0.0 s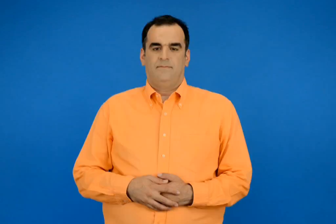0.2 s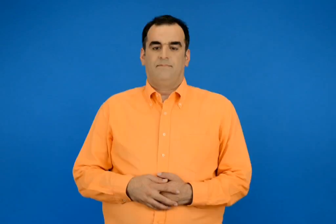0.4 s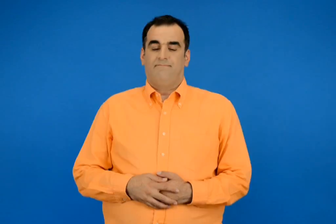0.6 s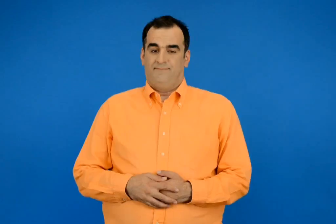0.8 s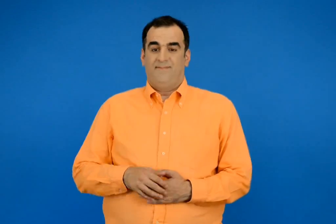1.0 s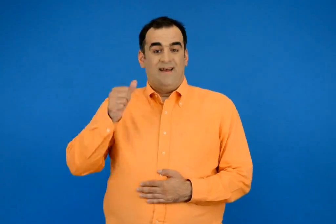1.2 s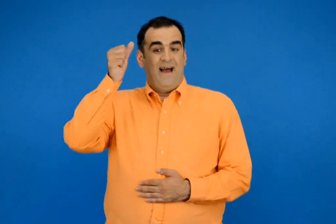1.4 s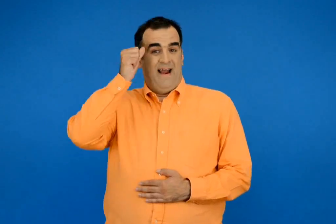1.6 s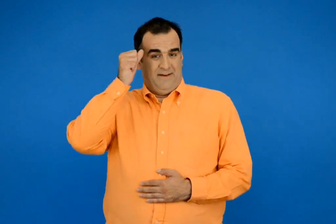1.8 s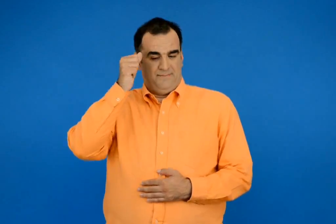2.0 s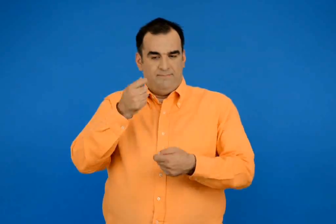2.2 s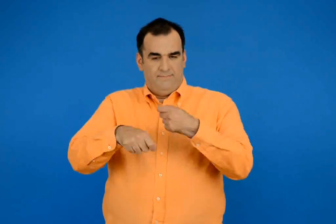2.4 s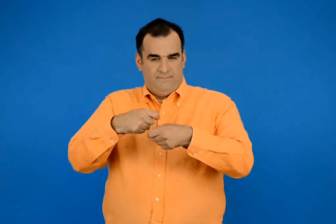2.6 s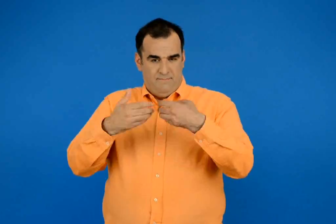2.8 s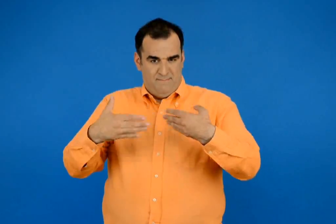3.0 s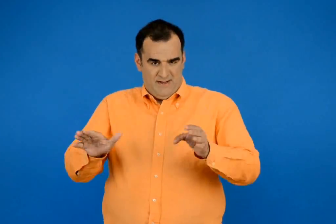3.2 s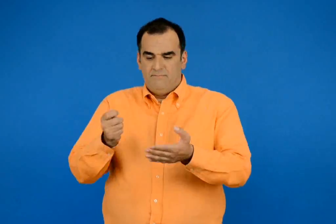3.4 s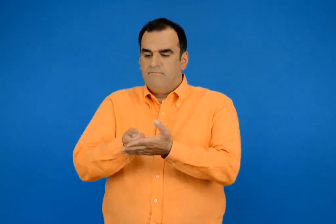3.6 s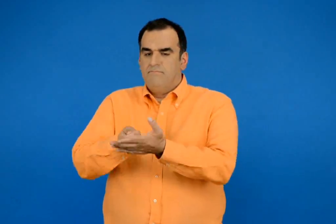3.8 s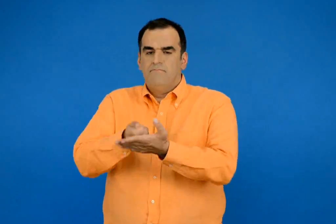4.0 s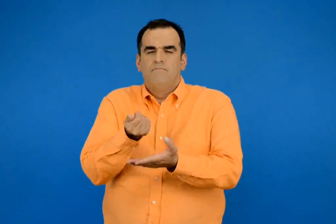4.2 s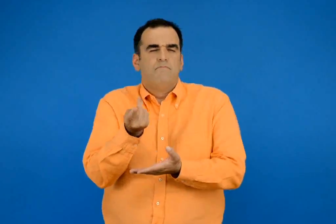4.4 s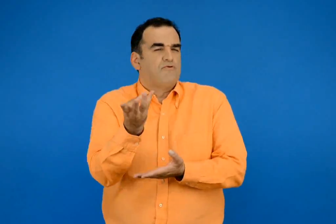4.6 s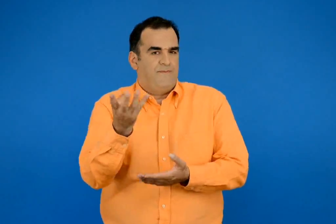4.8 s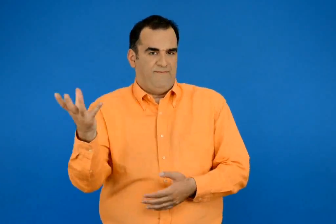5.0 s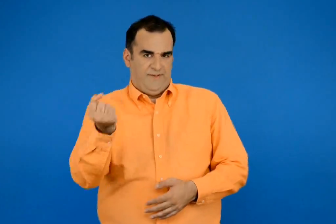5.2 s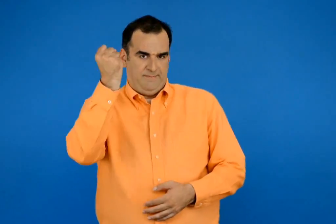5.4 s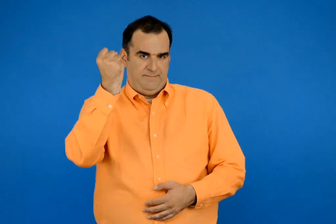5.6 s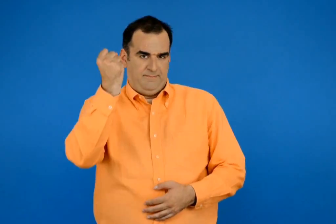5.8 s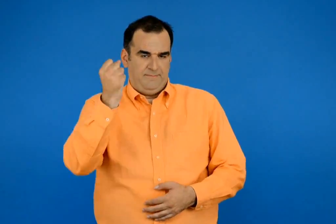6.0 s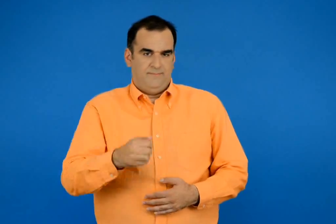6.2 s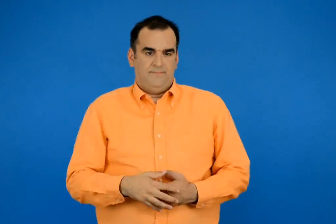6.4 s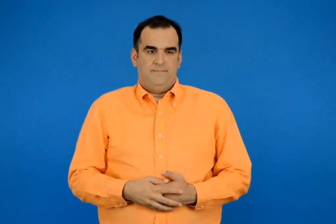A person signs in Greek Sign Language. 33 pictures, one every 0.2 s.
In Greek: βρίσκω ποσό πλήρωσε η κυριά αλέκα για τις αγορές της
